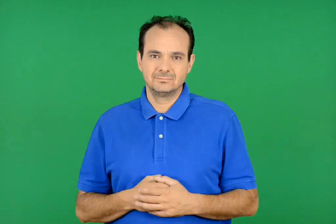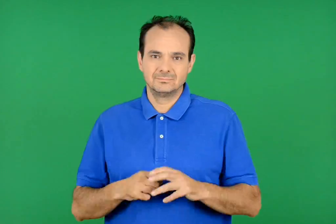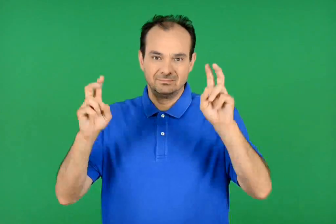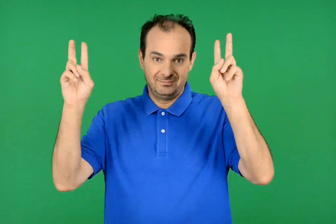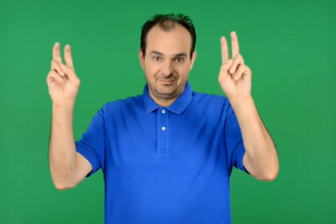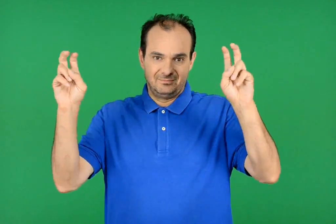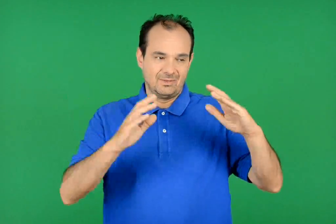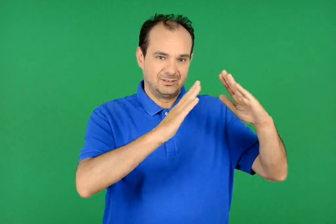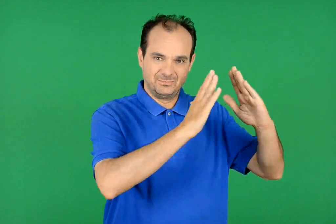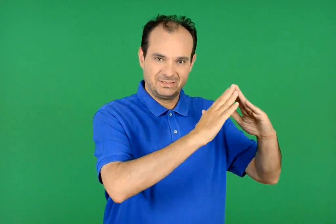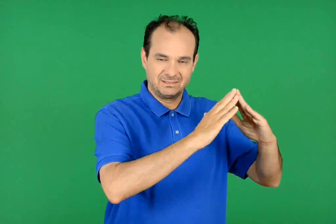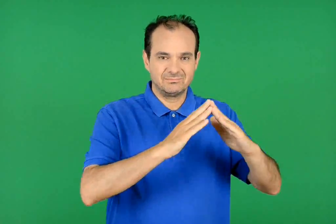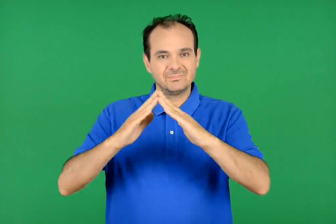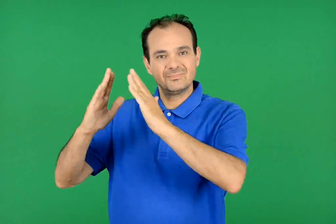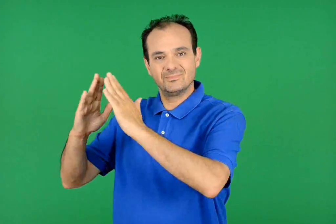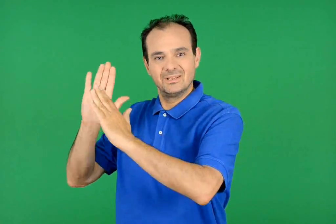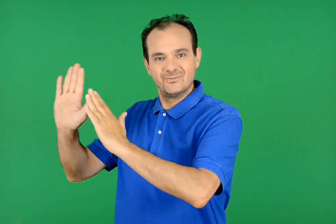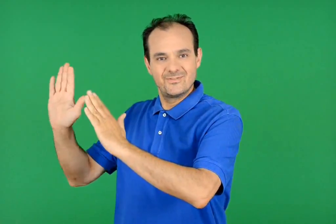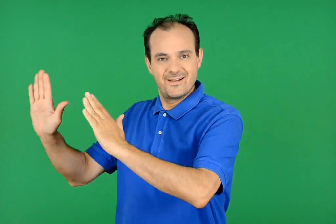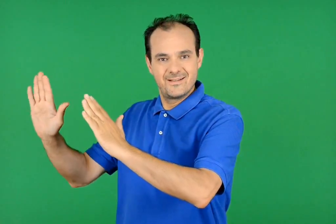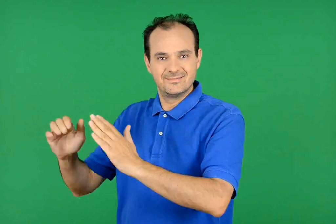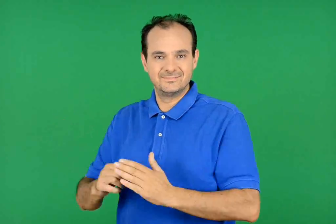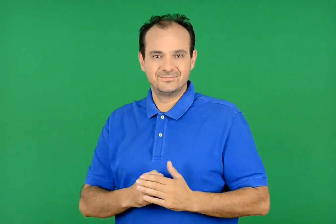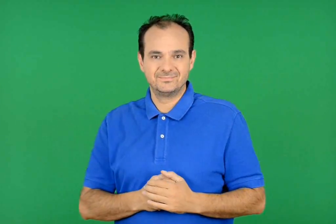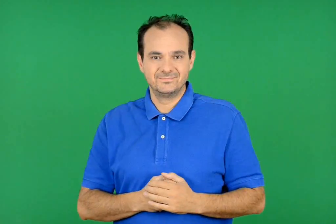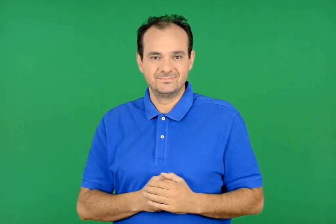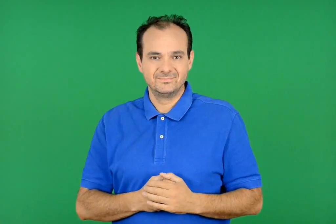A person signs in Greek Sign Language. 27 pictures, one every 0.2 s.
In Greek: στο σπίτι και στη γειτονιά
